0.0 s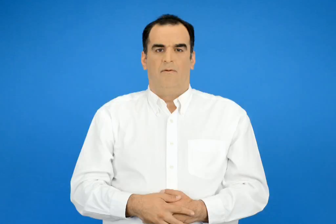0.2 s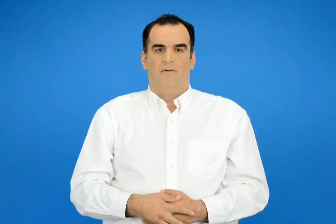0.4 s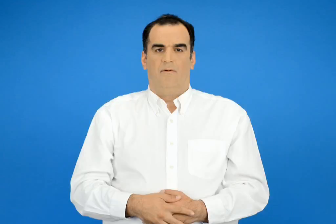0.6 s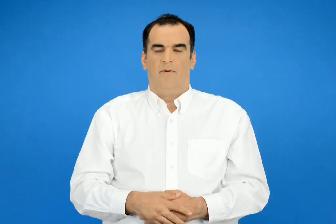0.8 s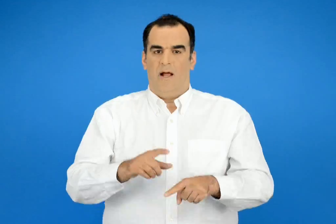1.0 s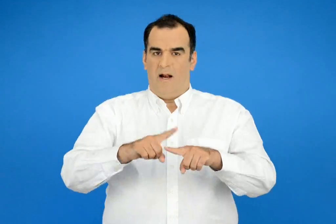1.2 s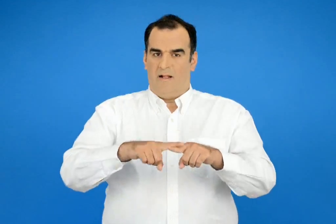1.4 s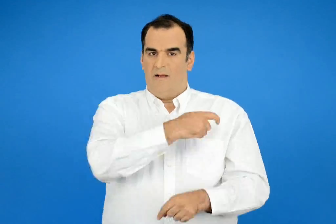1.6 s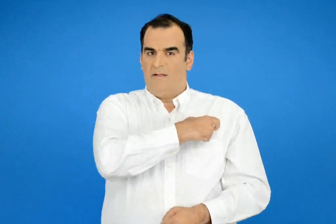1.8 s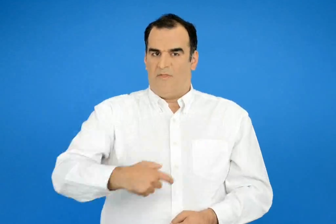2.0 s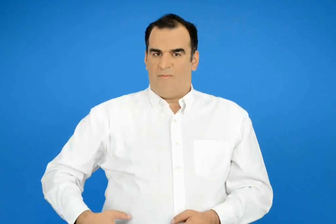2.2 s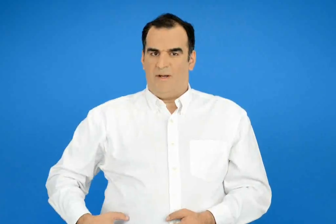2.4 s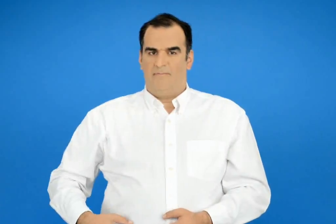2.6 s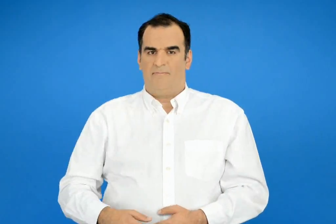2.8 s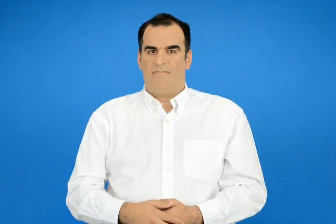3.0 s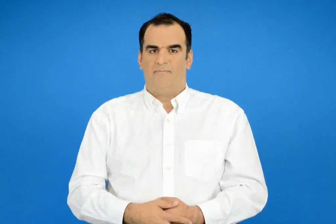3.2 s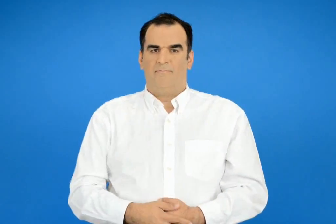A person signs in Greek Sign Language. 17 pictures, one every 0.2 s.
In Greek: ελληνικά ταχυδρομεία
